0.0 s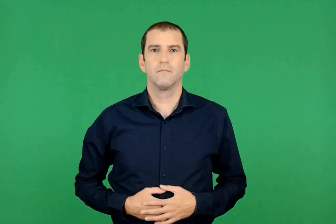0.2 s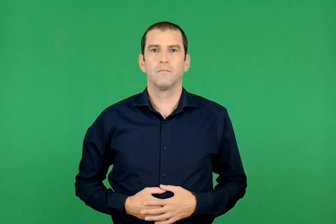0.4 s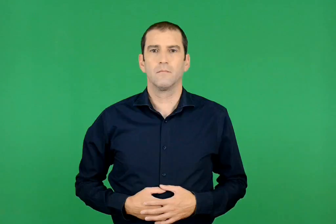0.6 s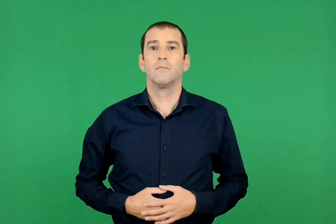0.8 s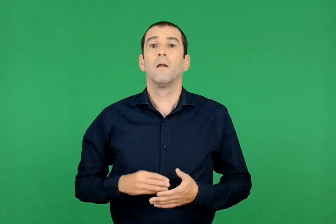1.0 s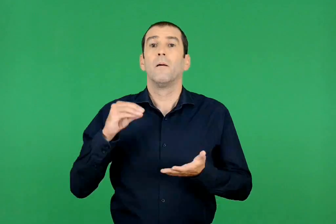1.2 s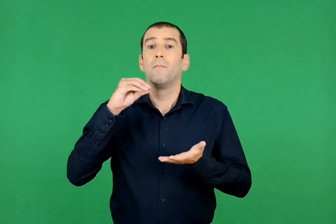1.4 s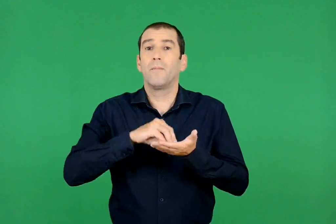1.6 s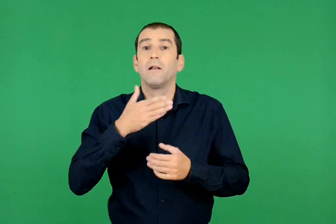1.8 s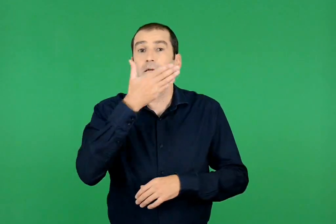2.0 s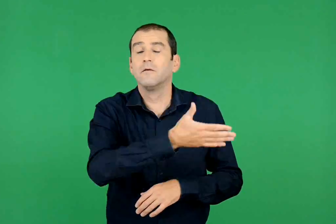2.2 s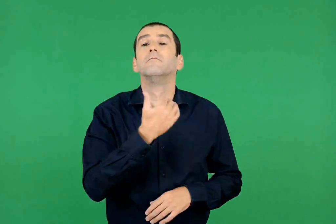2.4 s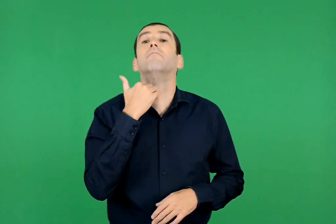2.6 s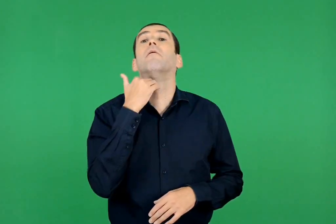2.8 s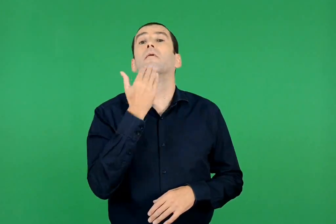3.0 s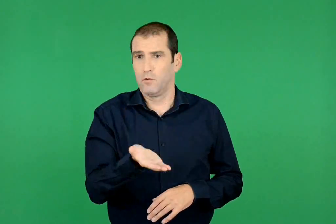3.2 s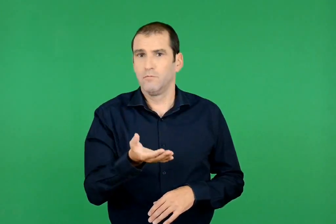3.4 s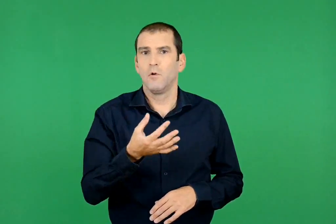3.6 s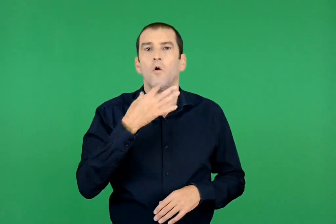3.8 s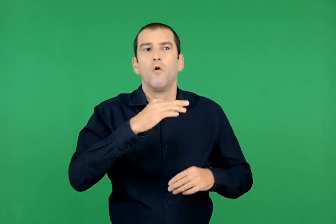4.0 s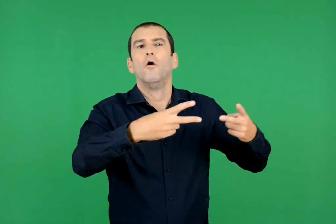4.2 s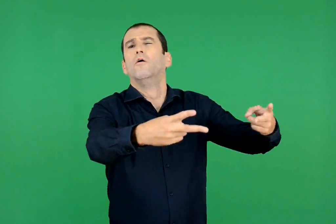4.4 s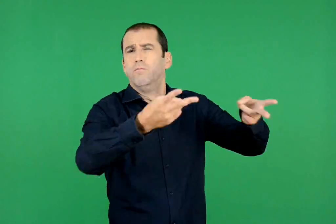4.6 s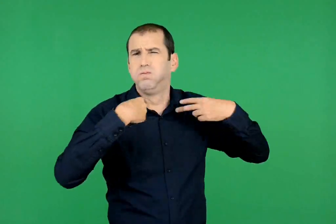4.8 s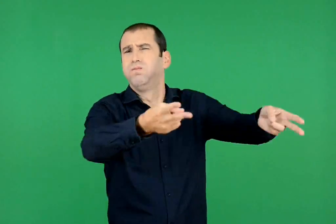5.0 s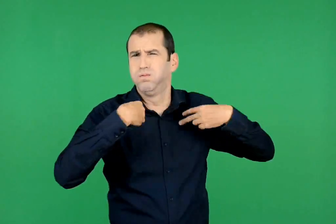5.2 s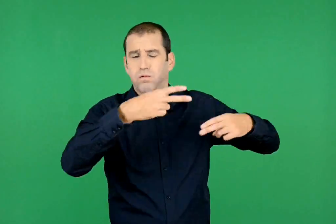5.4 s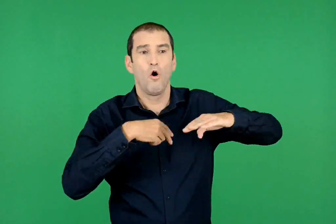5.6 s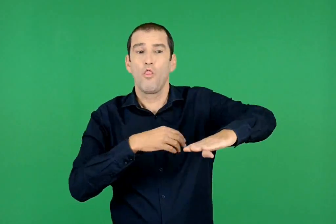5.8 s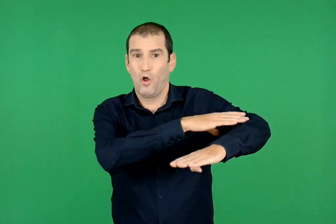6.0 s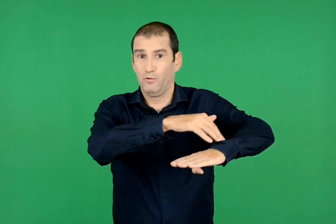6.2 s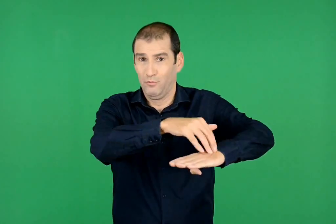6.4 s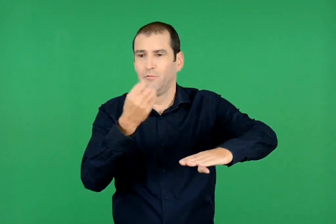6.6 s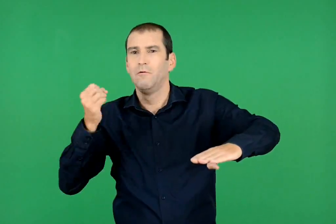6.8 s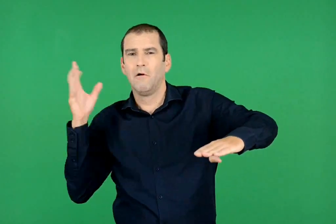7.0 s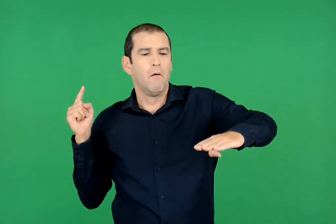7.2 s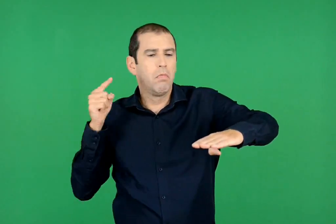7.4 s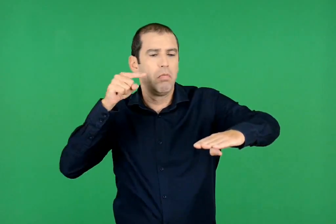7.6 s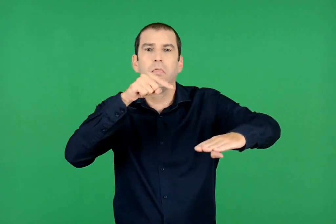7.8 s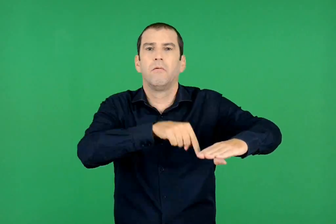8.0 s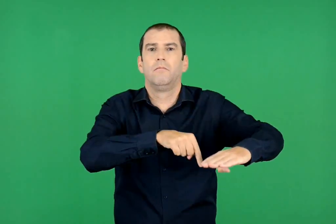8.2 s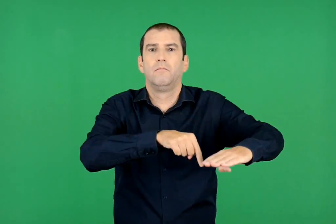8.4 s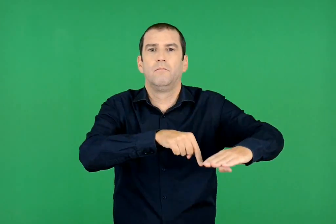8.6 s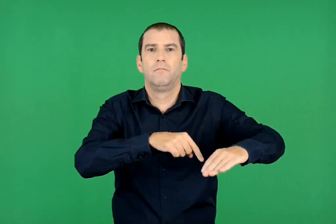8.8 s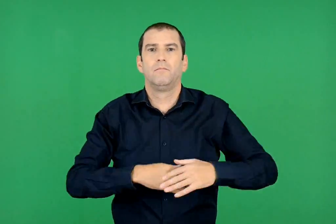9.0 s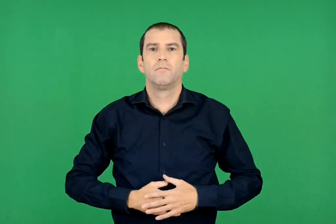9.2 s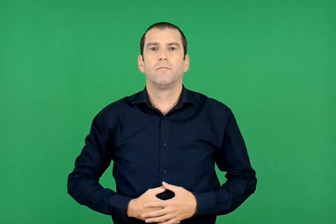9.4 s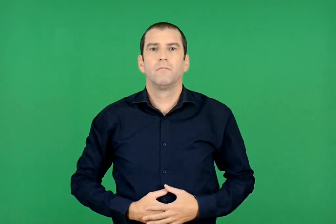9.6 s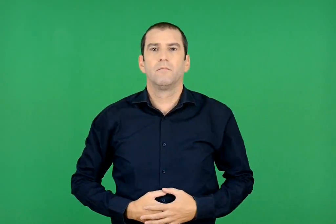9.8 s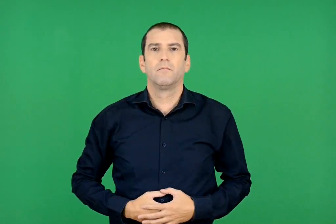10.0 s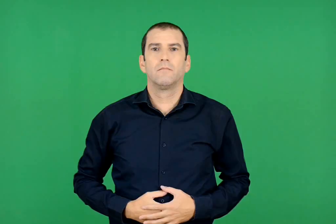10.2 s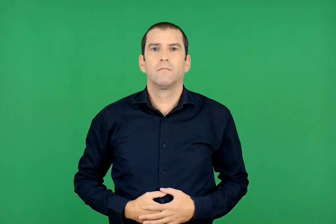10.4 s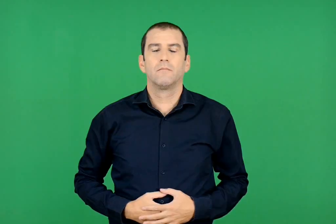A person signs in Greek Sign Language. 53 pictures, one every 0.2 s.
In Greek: δεν μπορέσανε να ξαναπάνε , άρχισε να φυσάει για μέρες τόσο δυνατός αέρας , που οι πρόκες δεν έφταναν εκεί που τις πετούσανε
